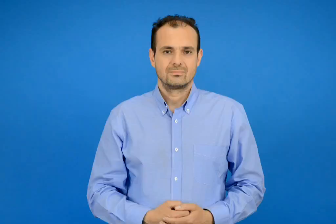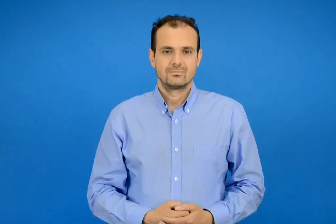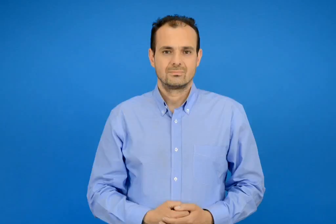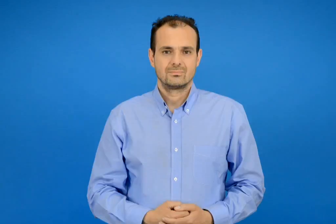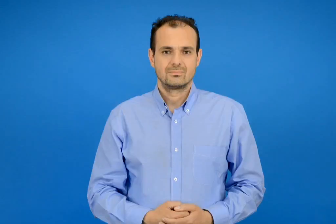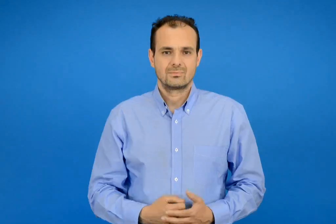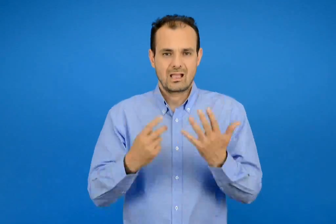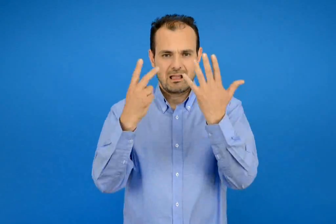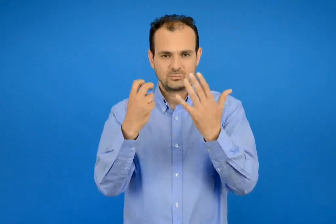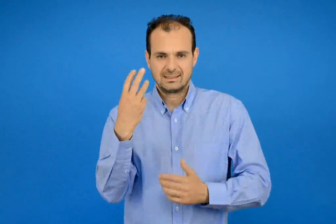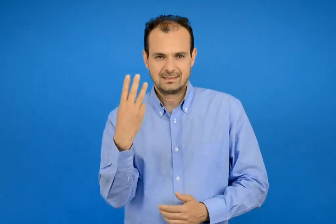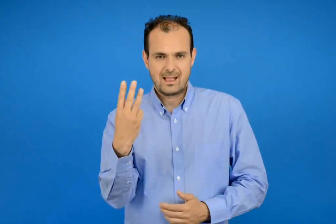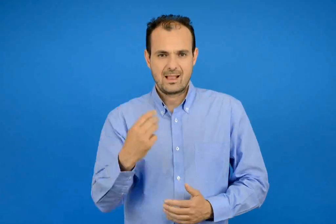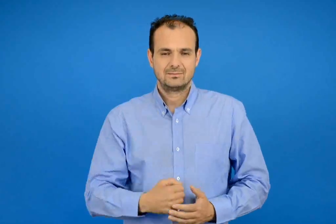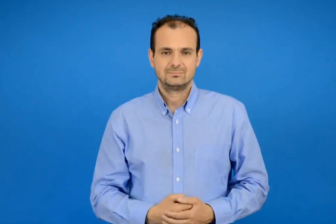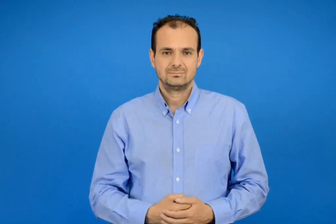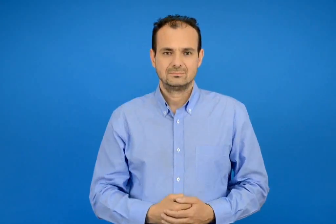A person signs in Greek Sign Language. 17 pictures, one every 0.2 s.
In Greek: εβδομήντα τρία
